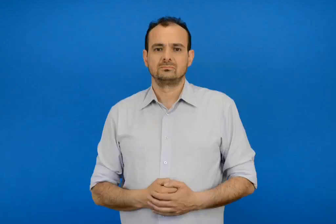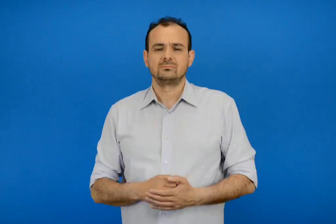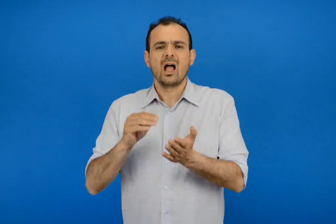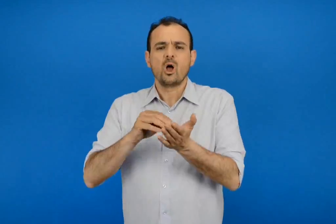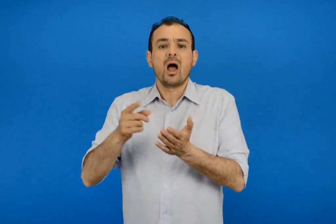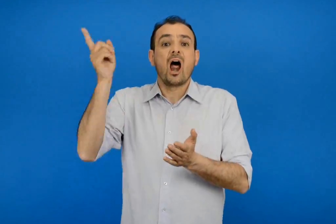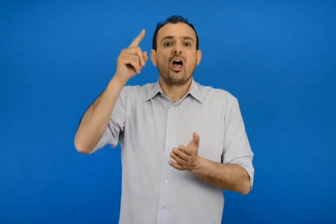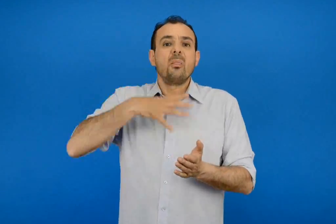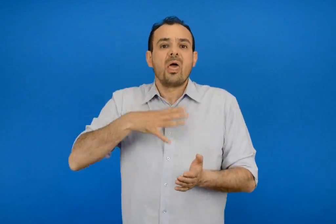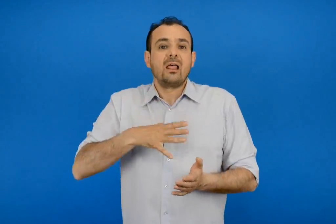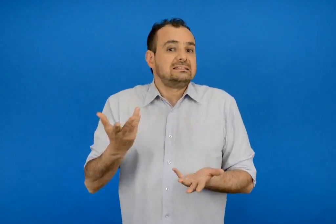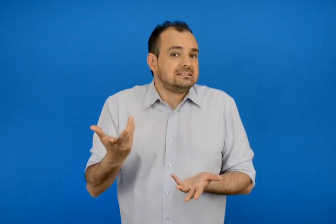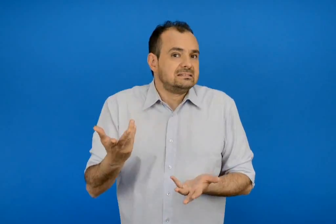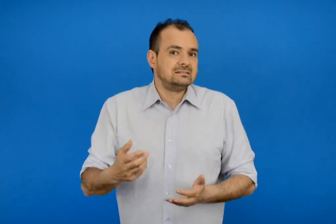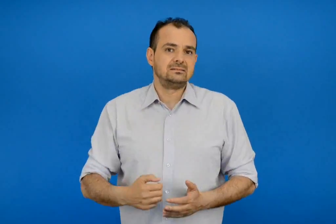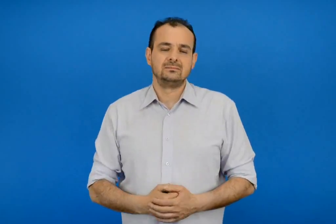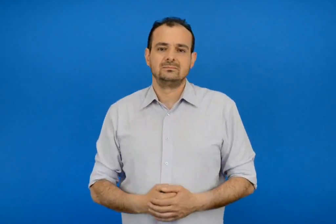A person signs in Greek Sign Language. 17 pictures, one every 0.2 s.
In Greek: τι άλλο θα ήθελες να κάνεις ;
